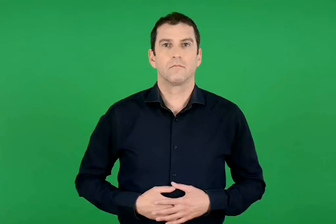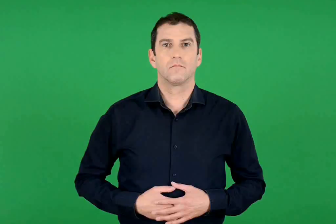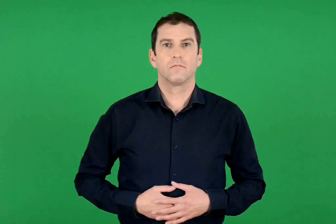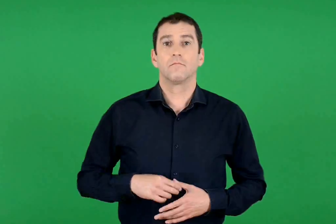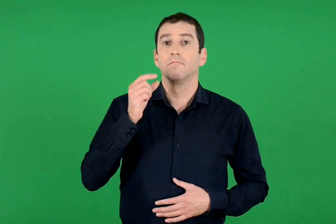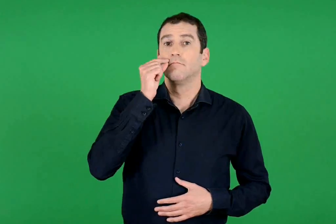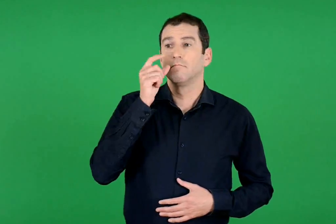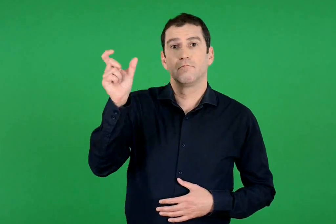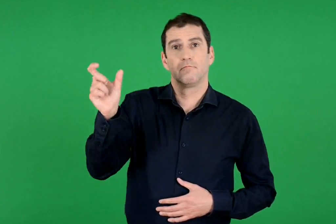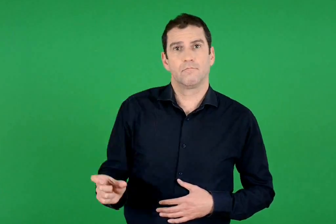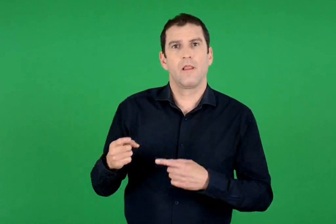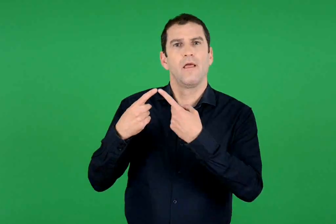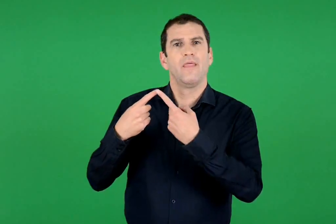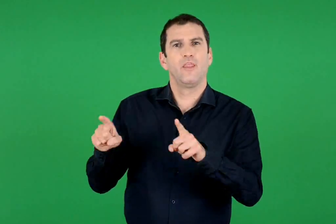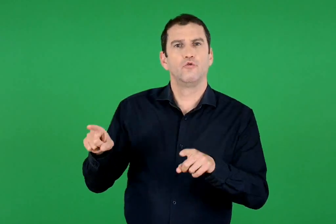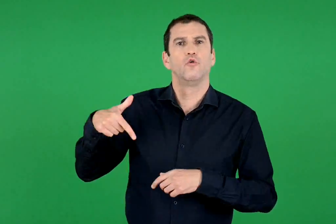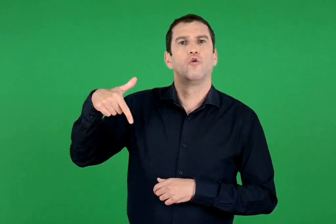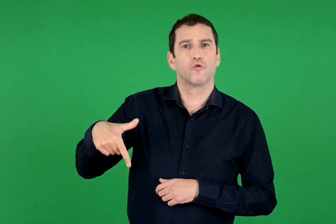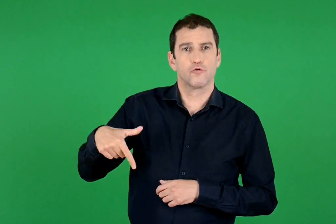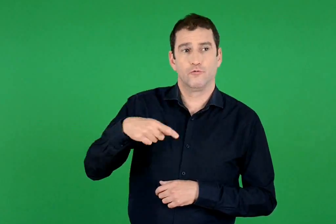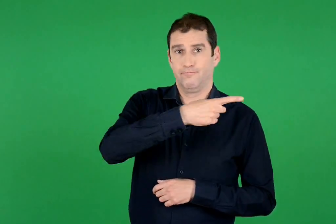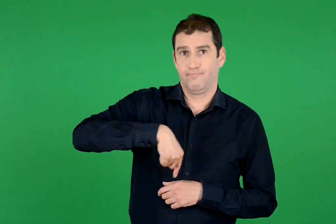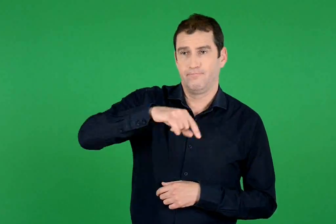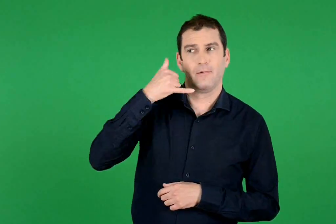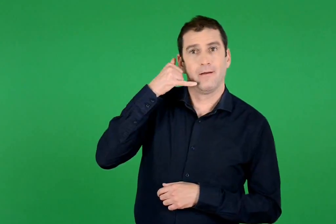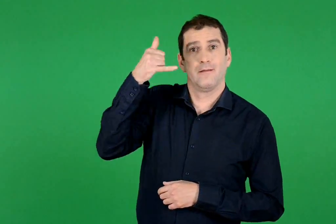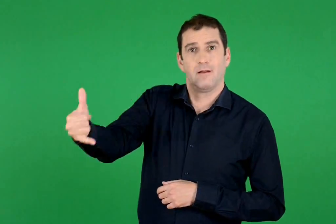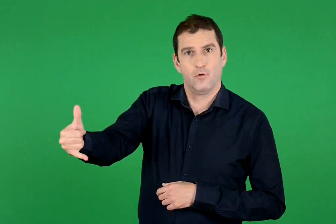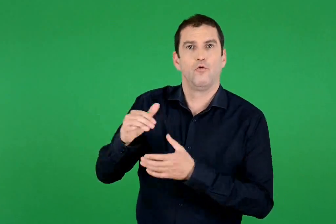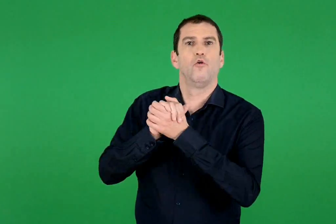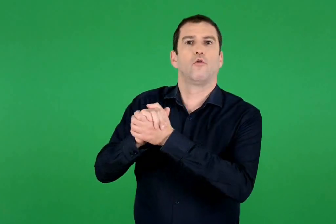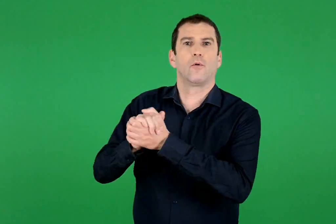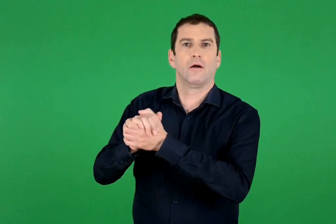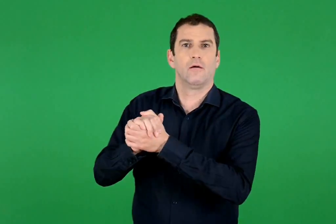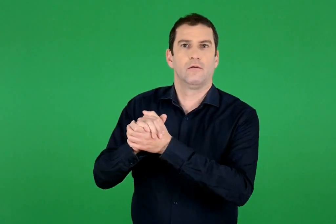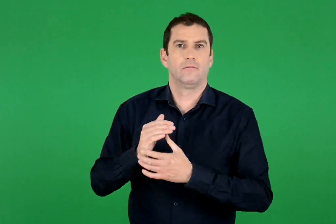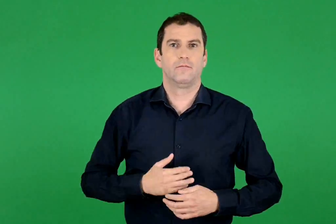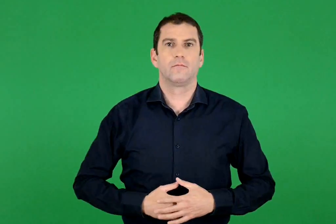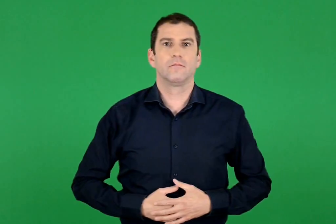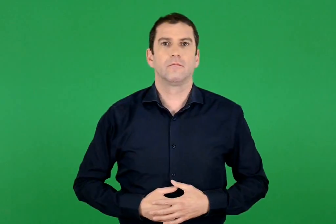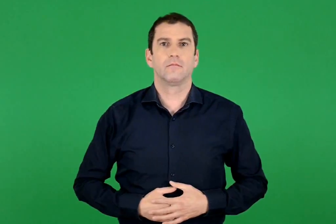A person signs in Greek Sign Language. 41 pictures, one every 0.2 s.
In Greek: να τηλεφωνήσουμε στον θείο γιώργο για χρόνια πολλά
